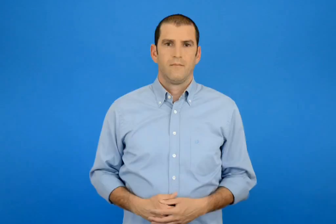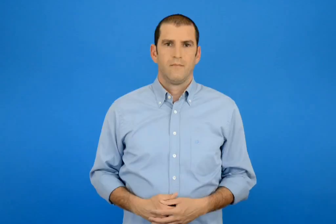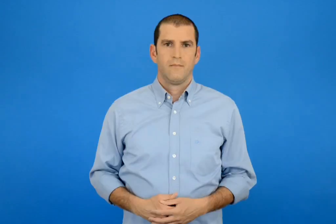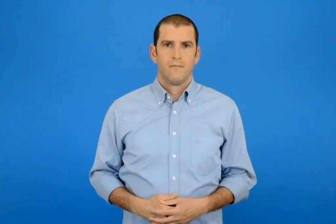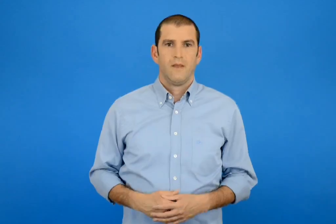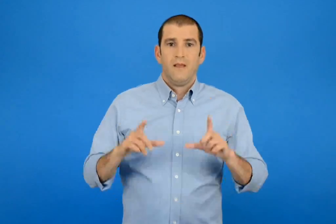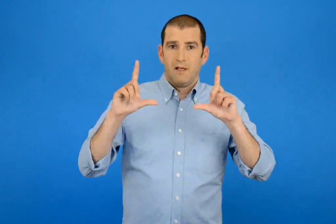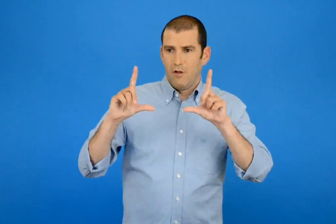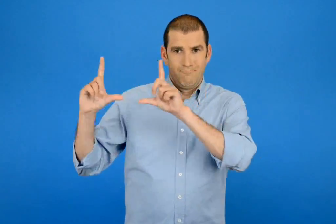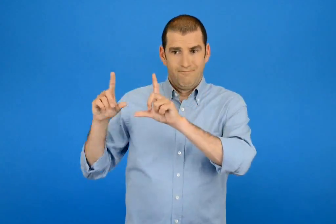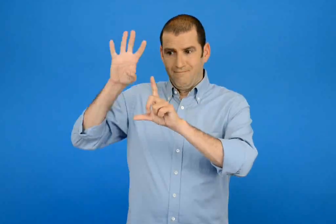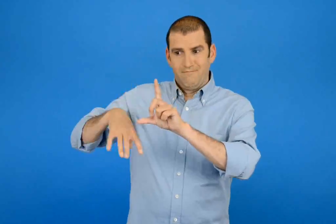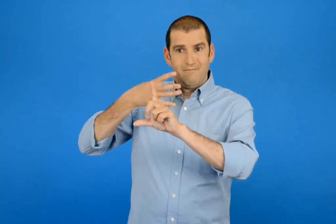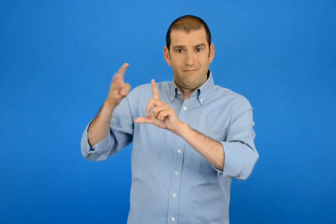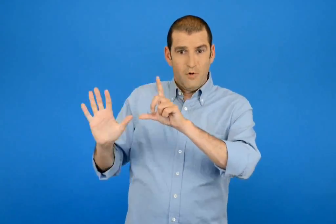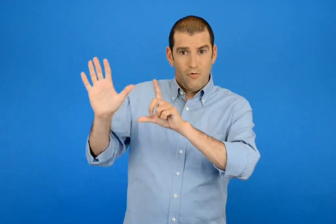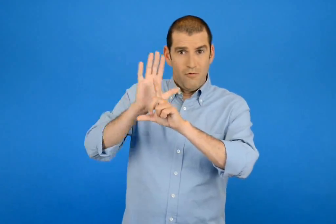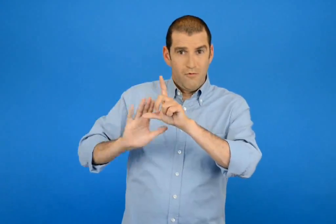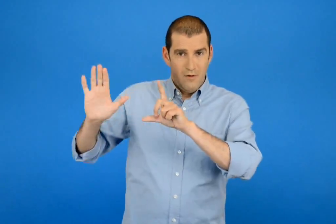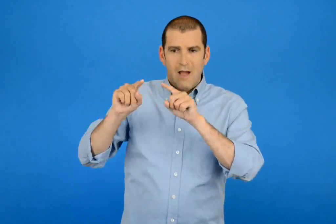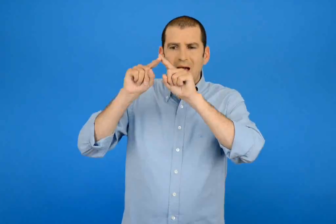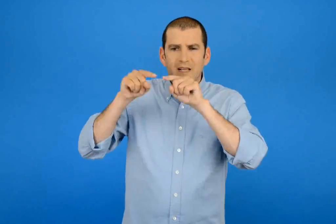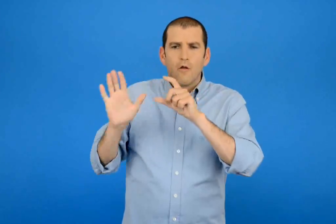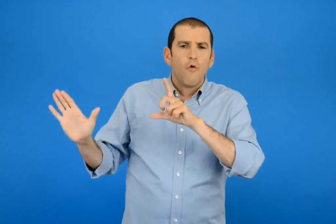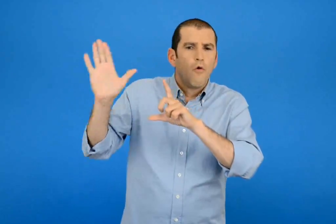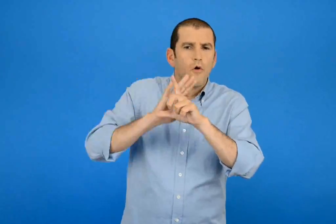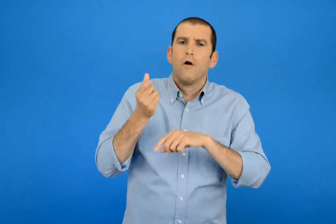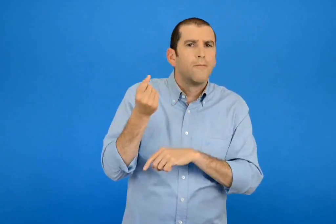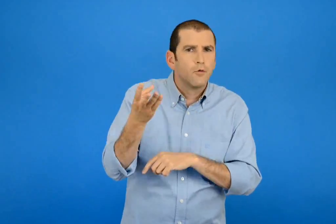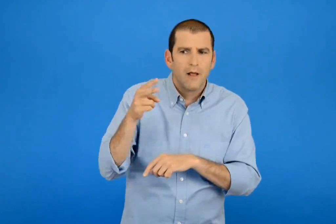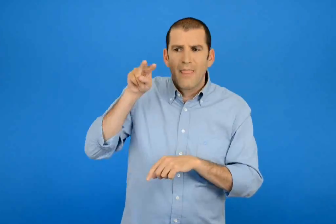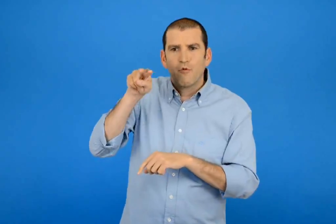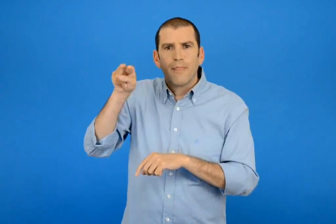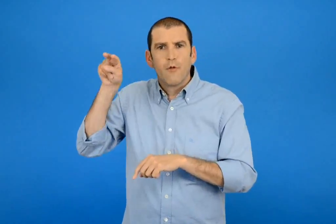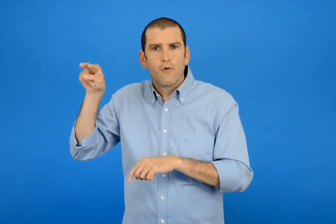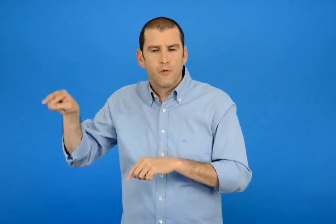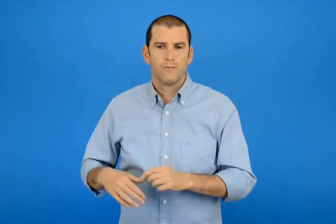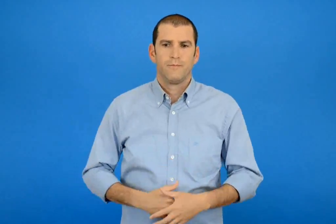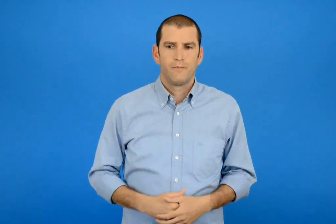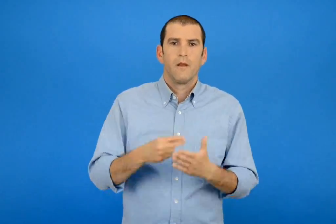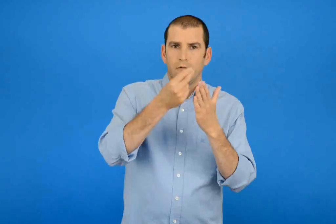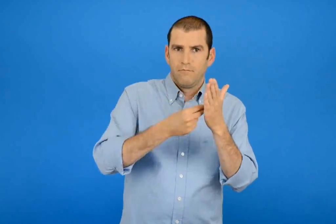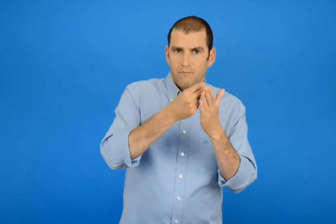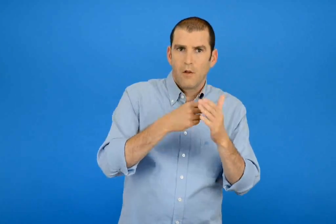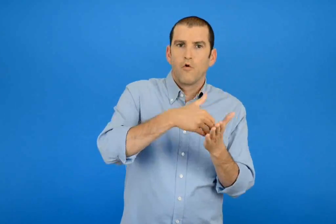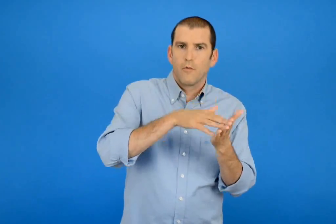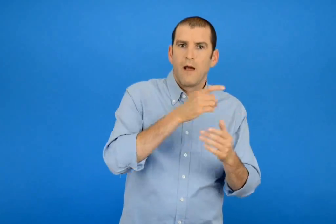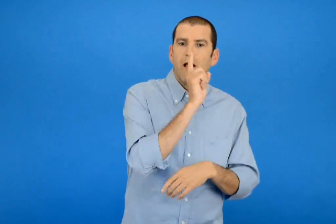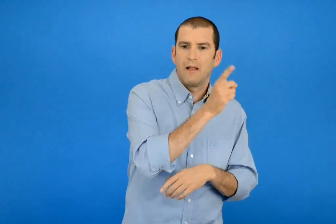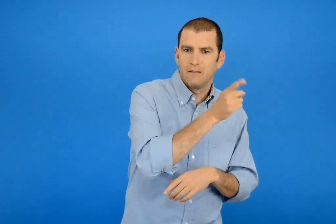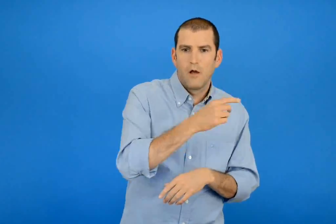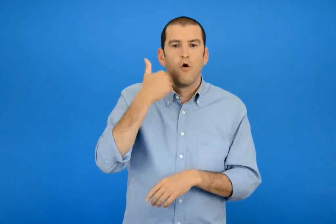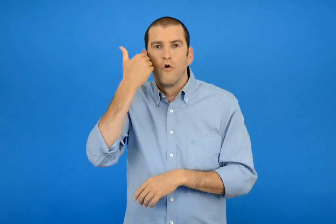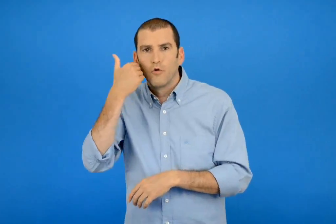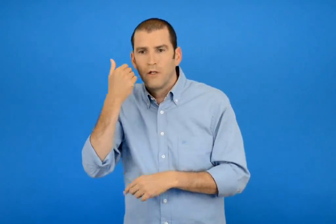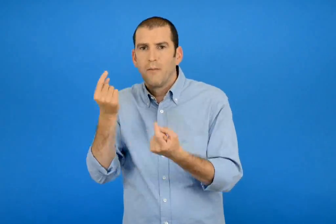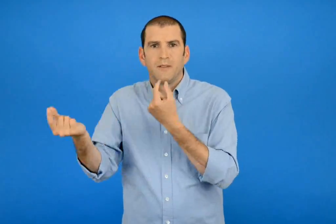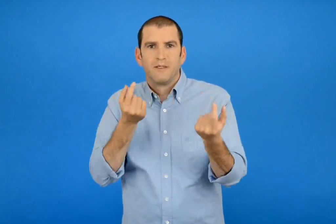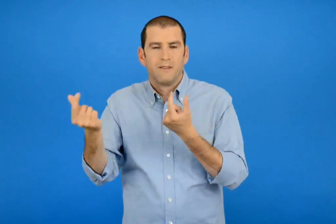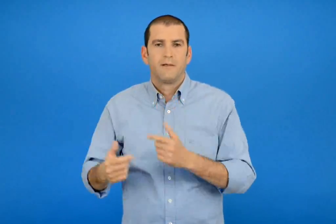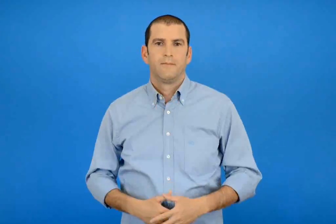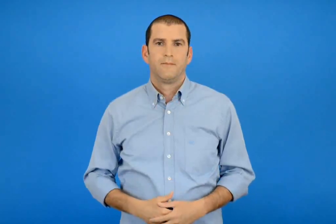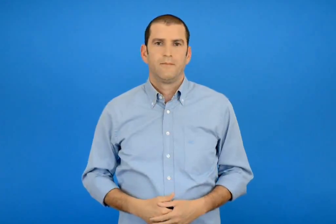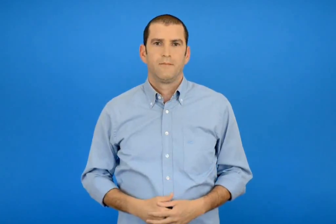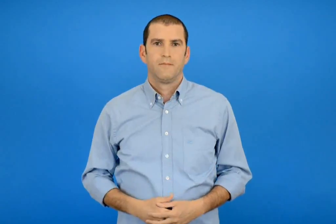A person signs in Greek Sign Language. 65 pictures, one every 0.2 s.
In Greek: με πόσα διπλά τετραγωνάκια μπορώ να καλύψω τη διπλανή επιφάνεια ; χρωματίζω τη μισή επιφάνεια κόκκινη και την άλλη μισή γαλάζια
